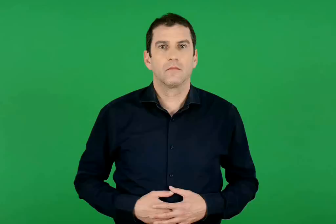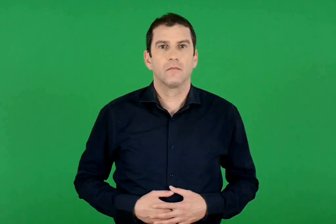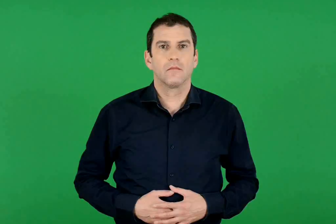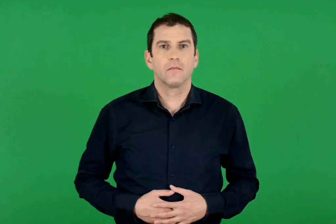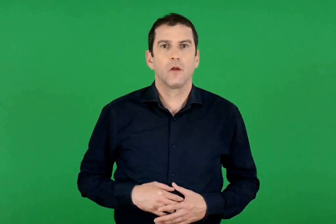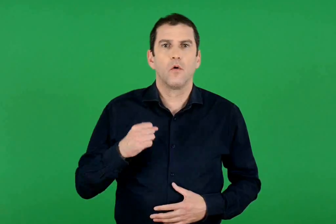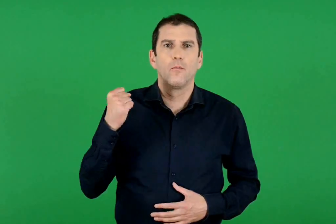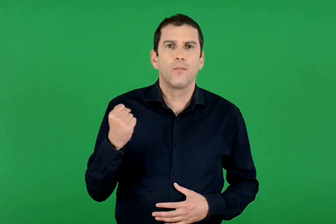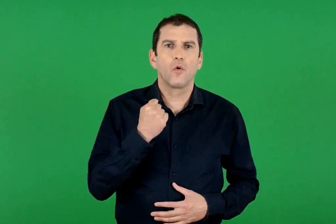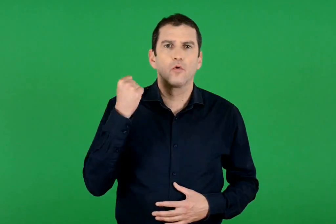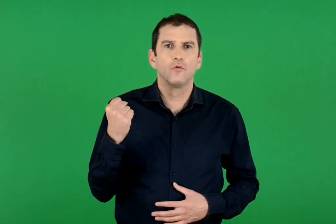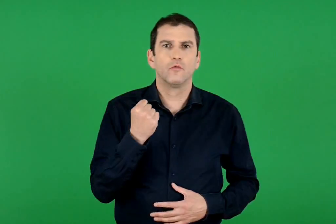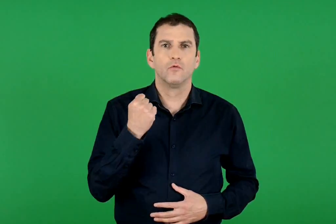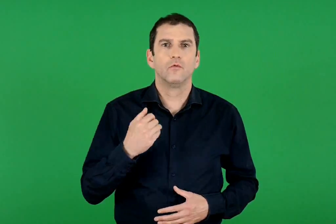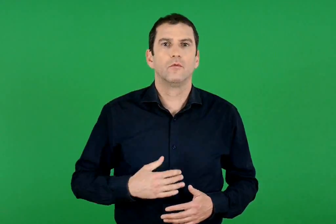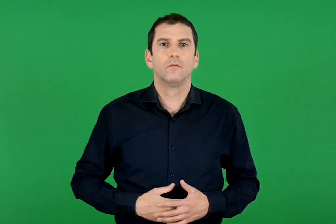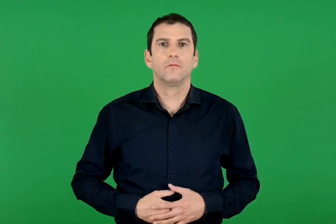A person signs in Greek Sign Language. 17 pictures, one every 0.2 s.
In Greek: πόνος
